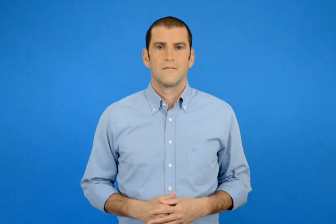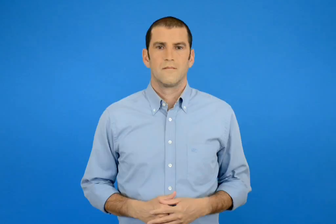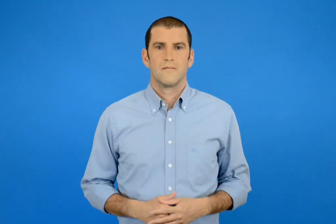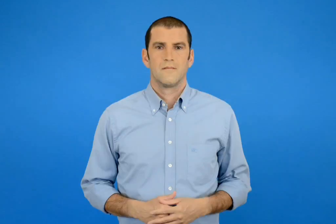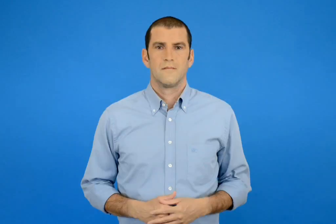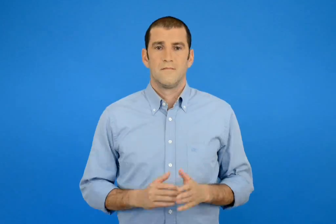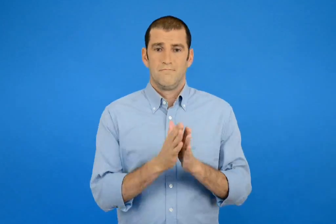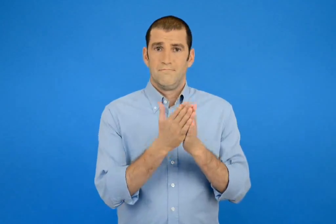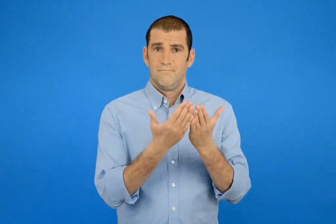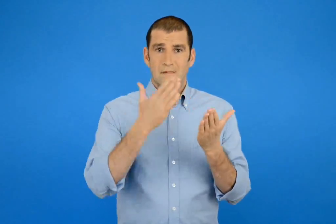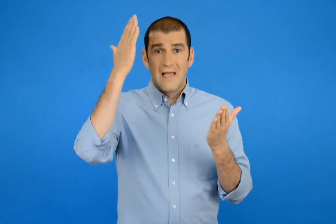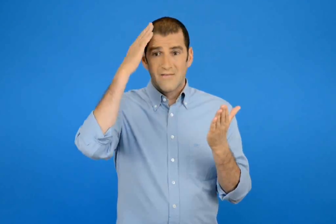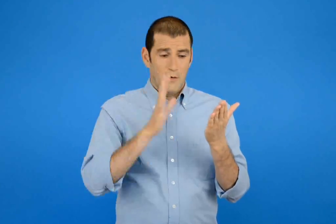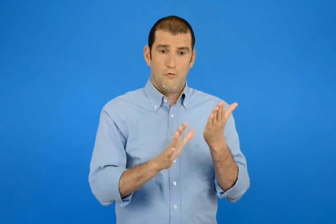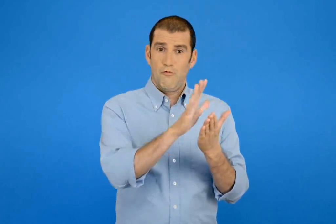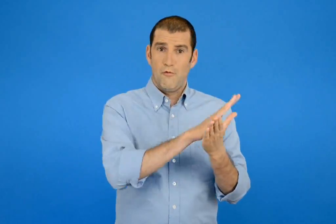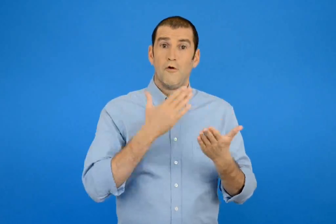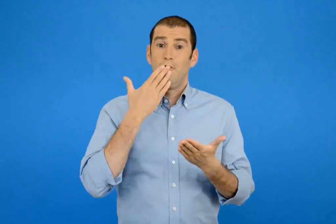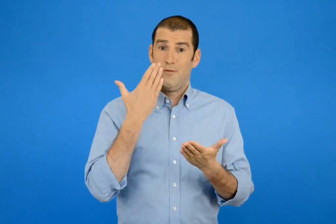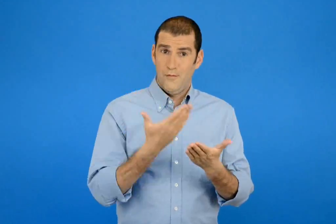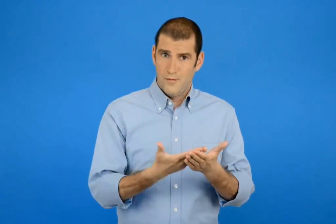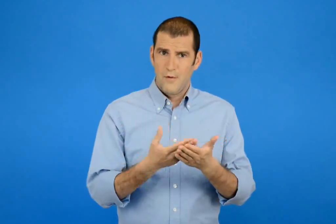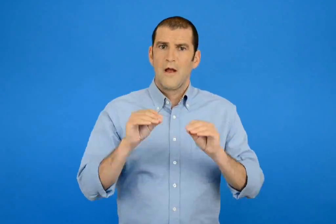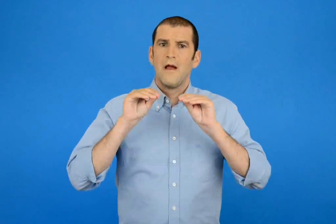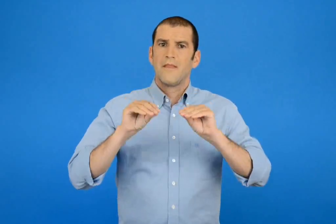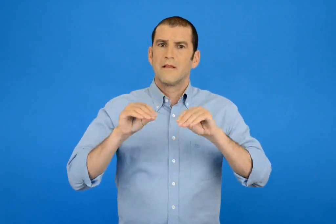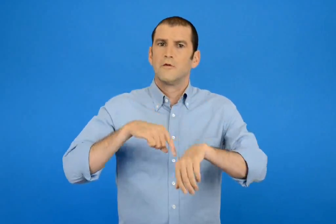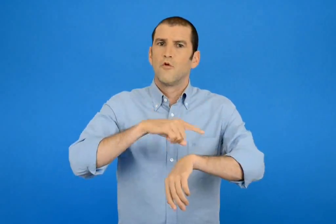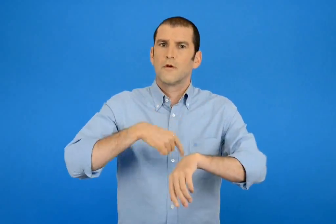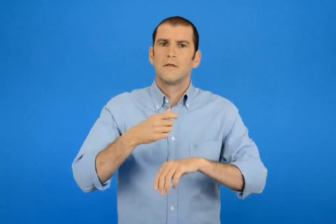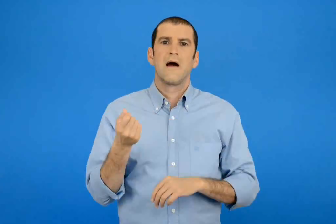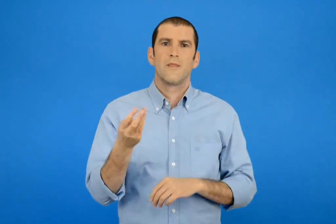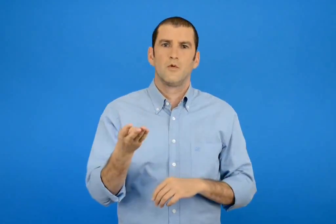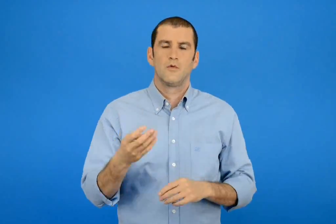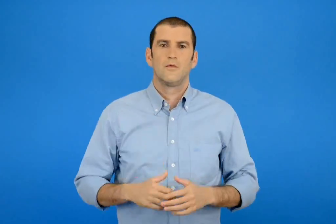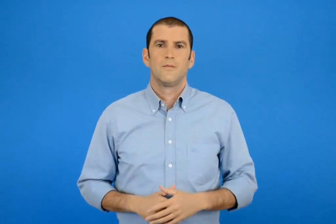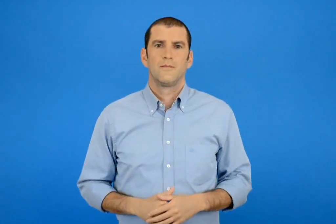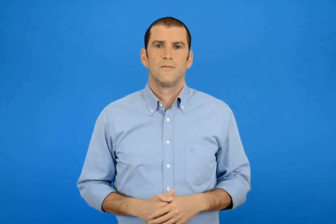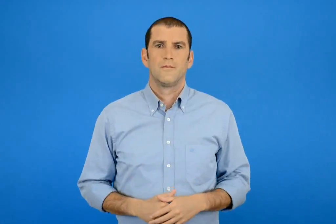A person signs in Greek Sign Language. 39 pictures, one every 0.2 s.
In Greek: αριθμός διδακτικών ωρών που προτείνονται για την ολοκλήρωση του κεφαλαίου
